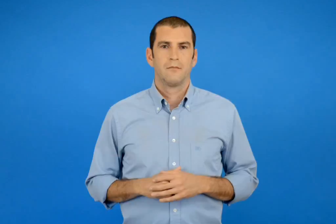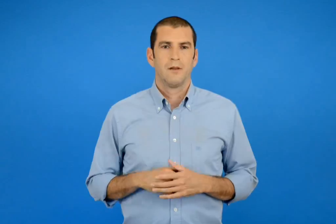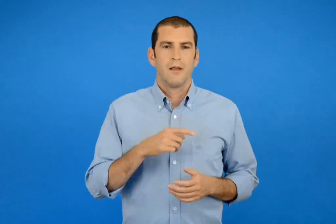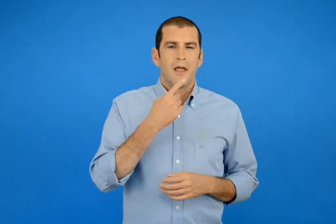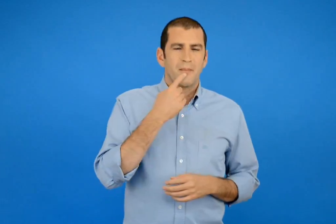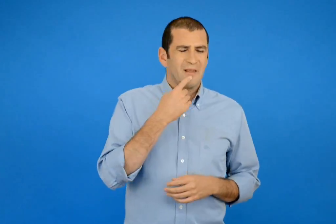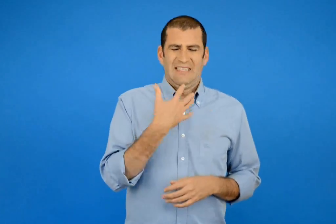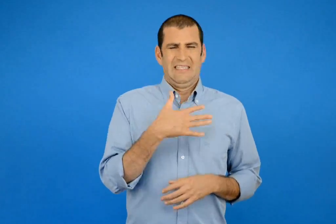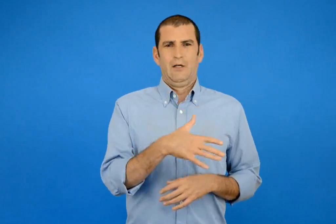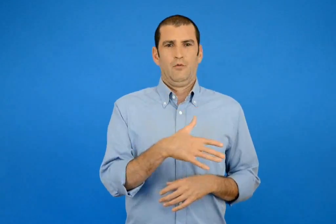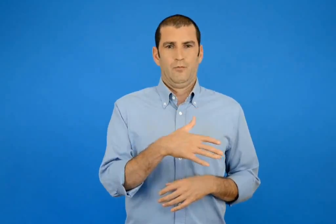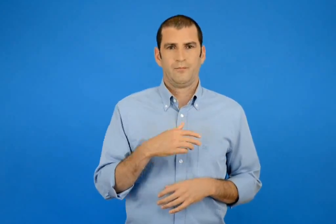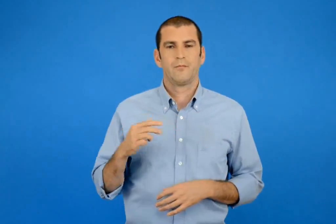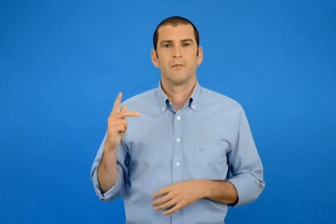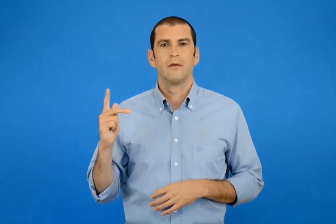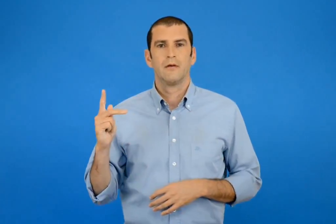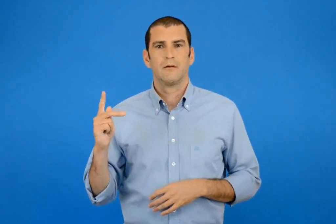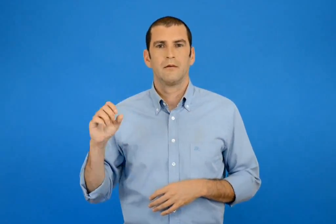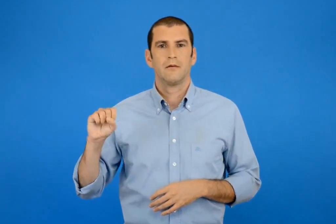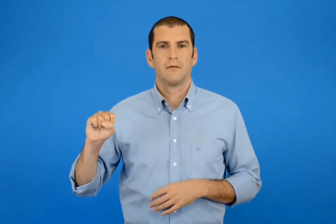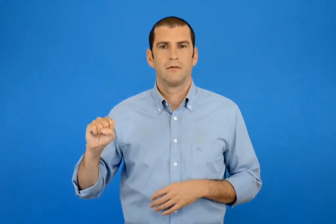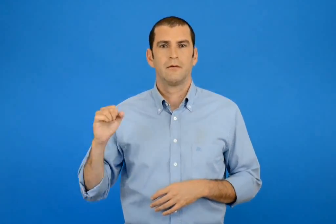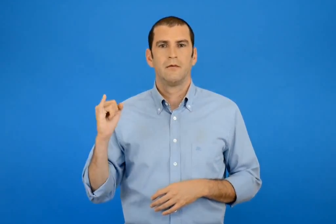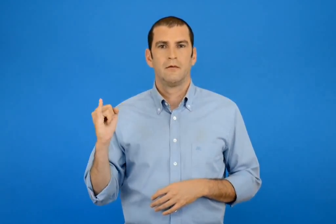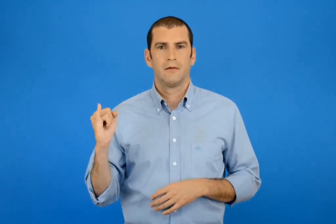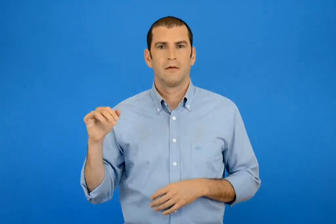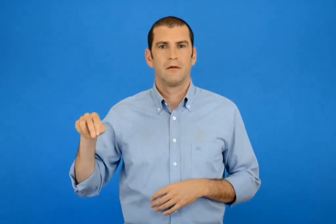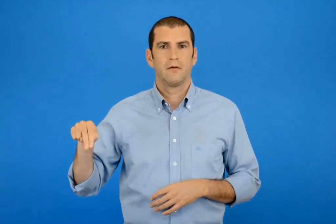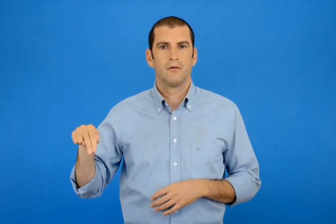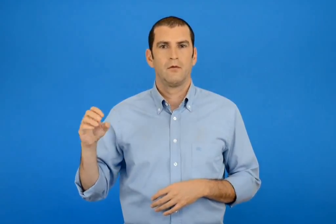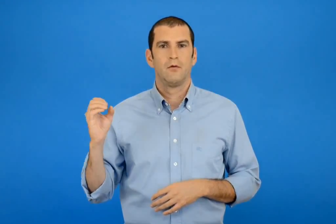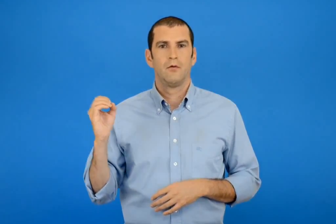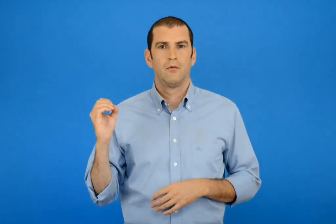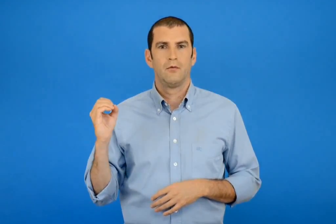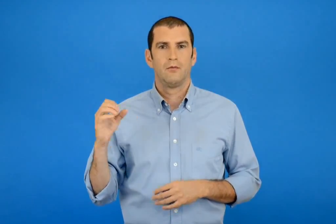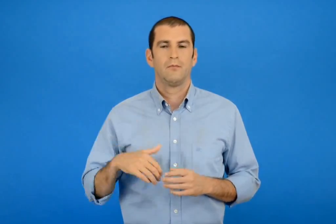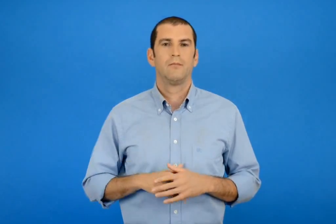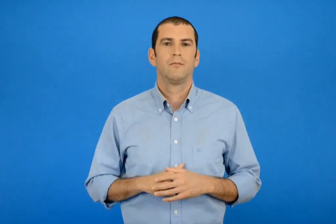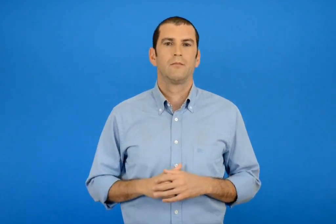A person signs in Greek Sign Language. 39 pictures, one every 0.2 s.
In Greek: ξινό
